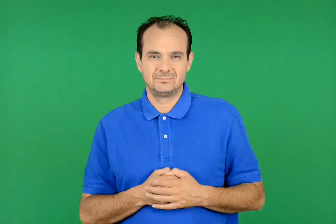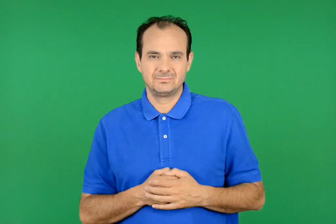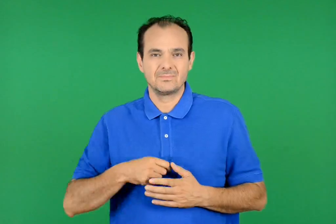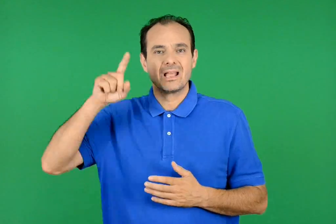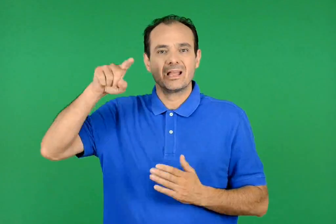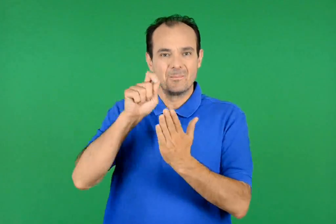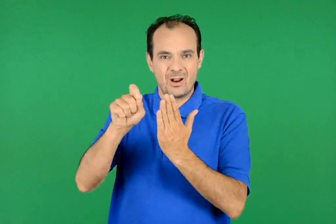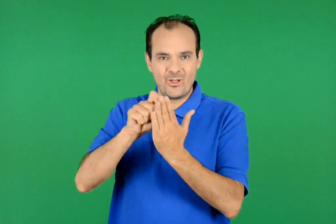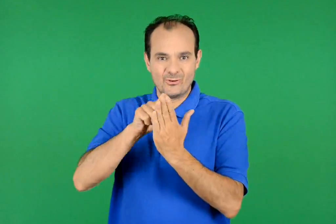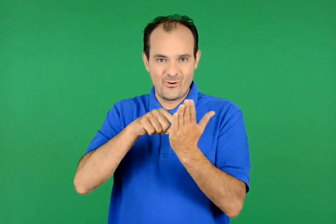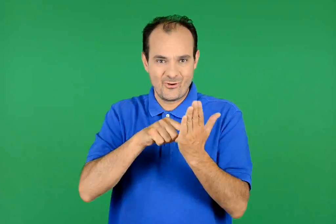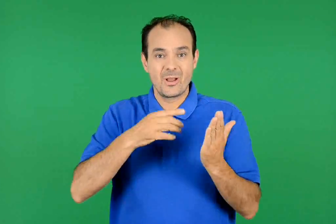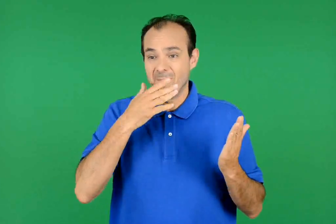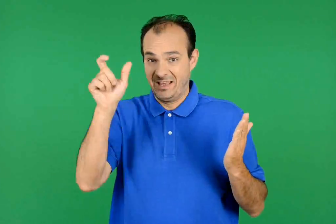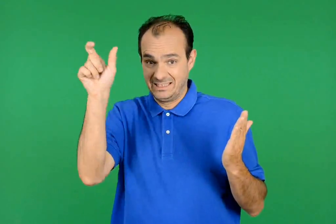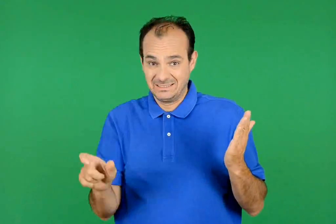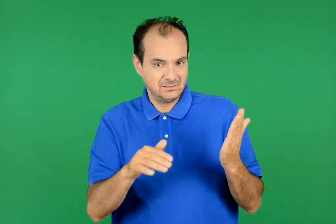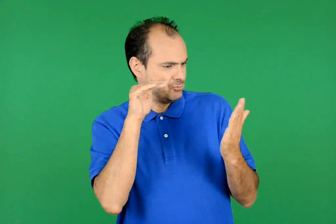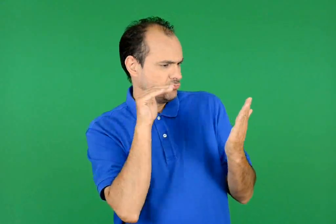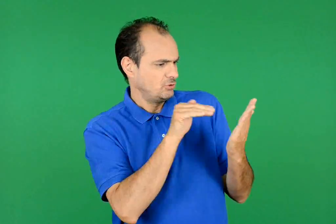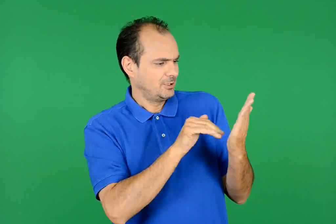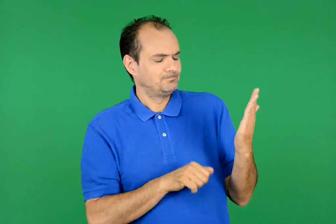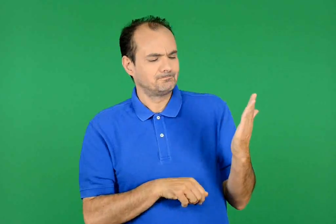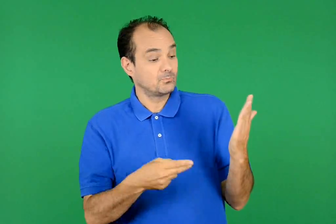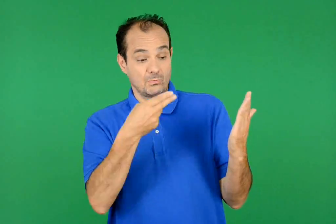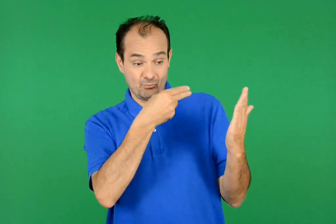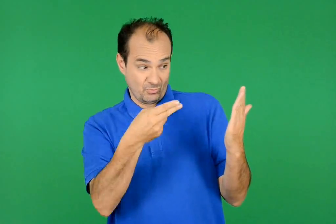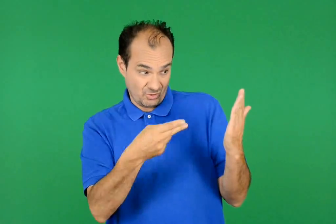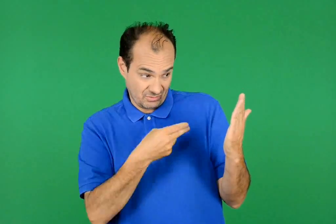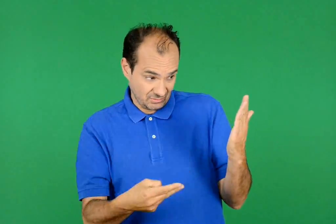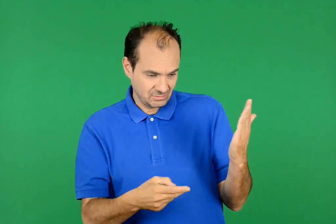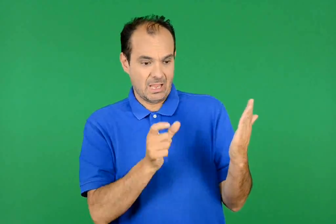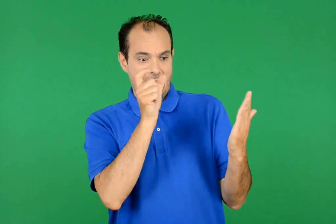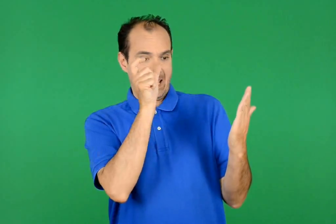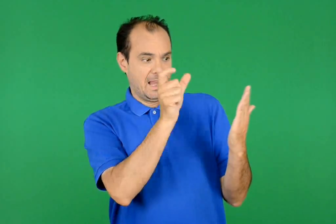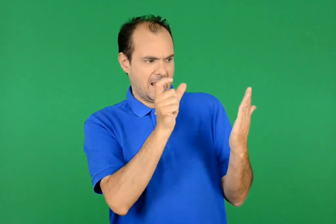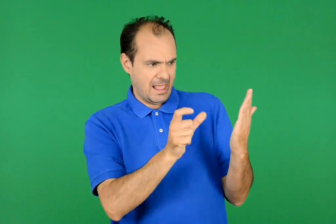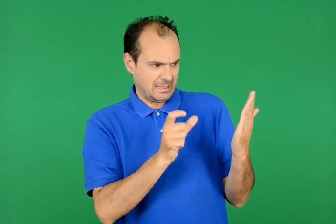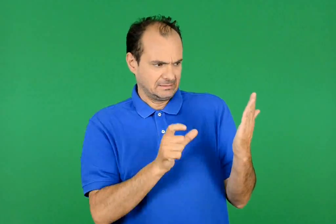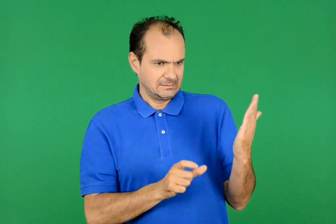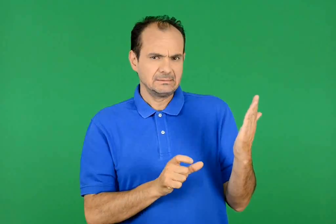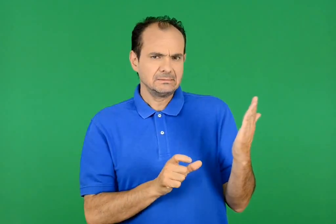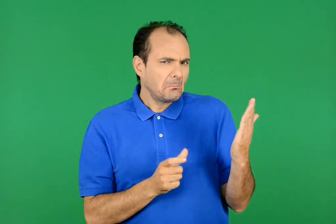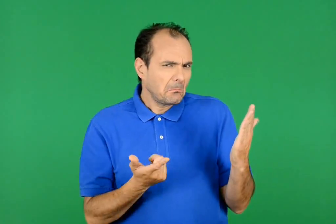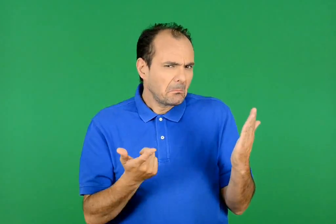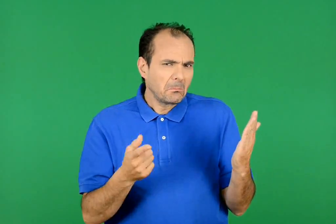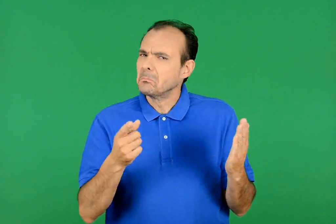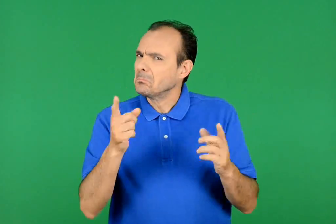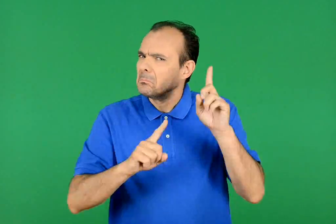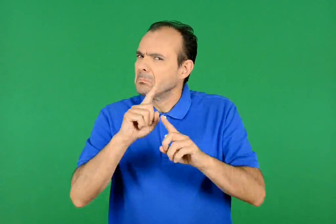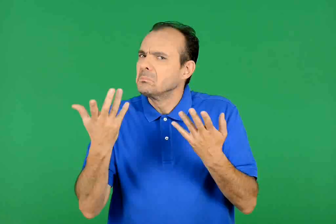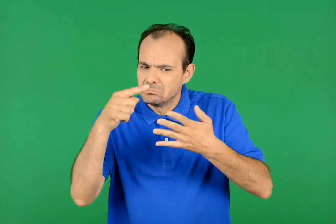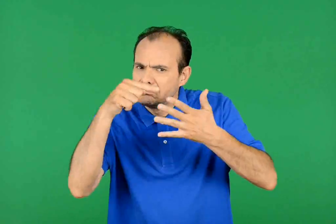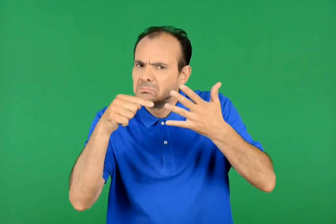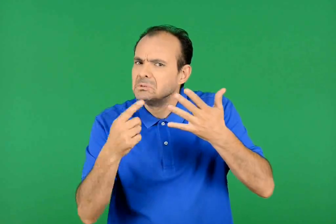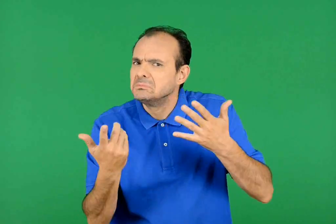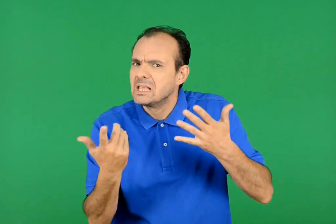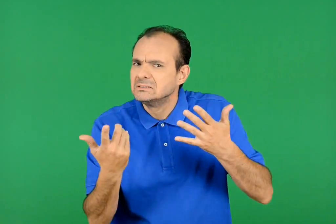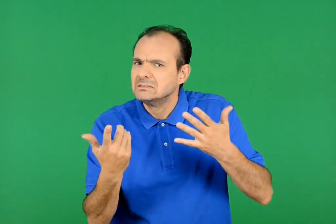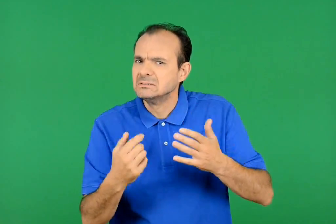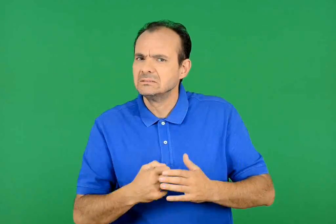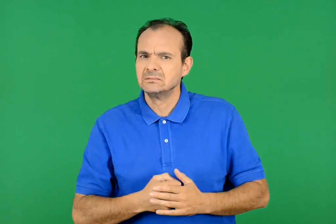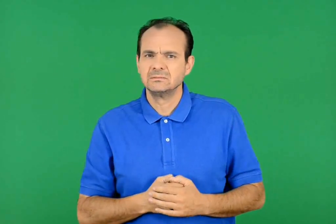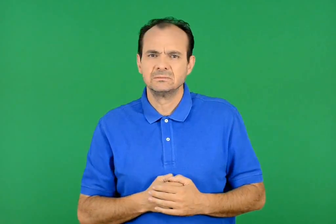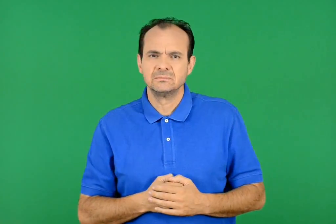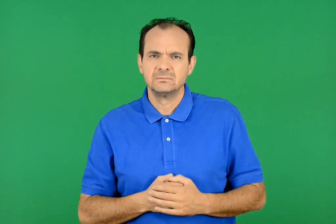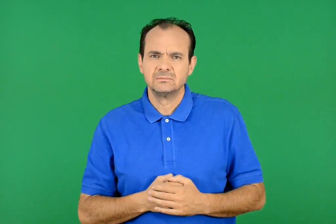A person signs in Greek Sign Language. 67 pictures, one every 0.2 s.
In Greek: με ποιες λέξεις και φράσεις ο μαθητής απευθύνεται στο ημερολόγιό του ;
